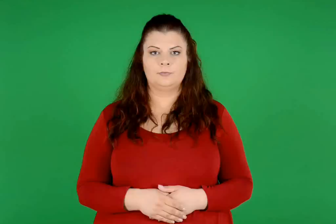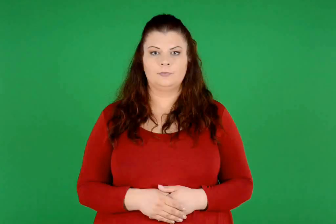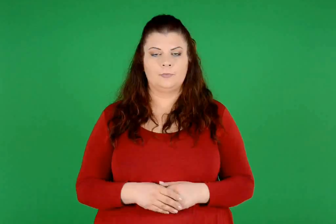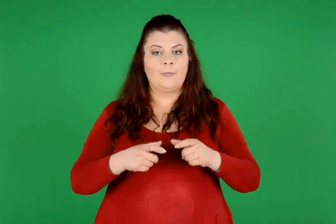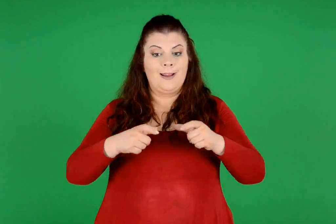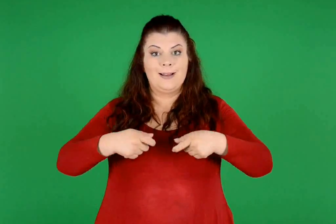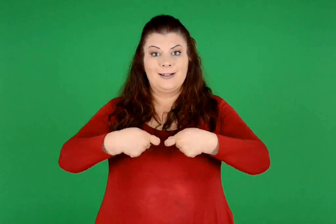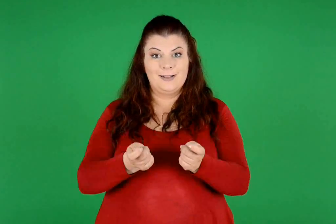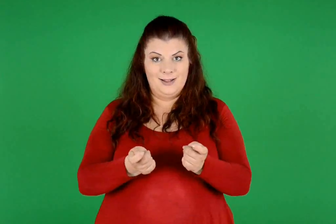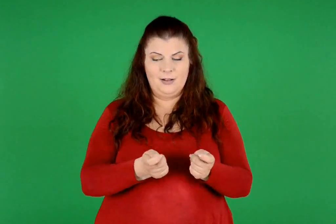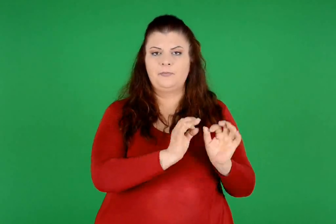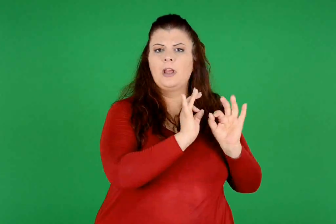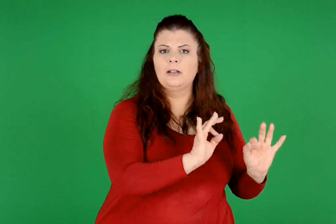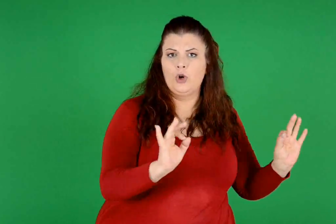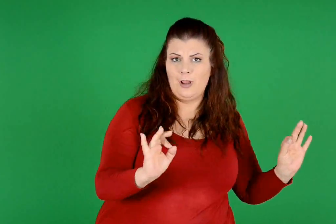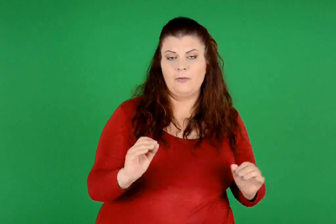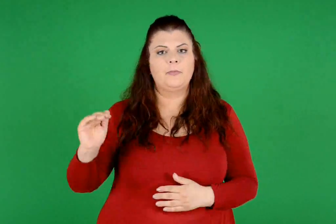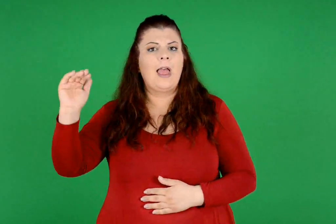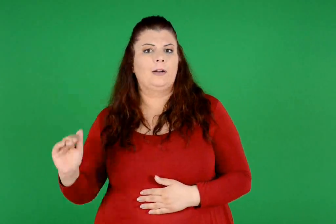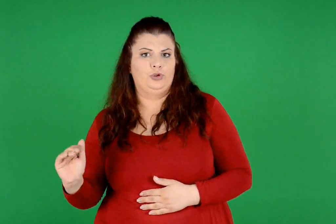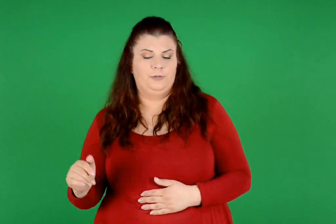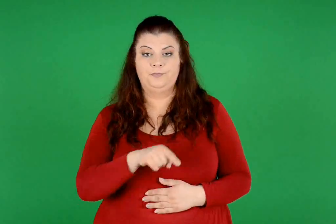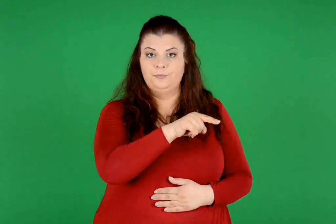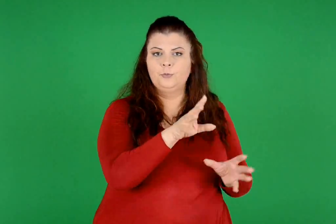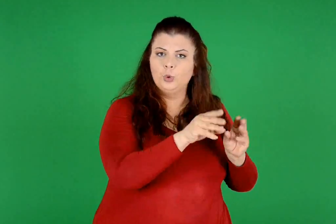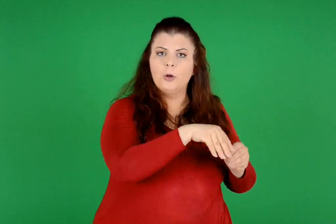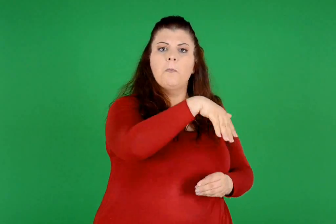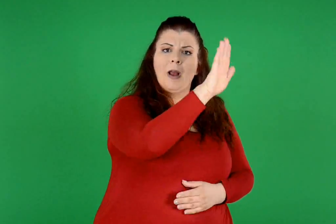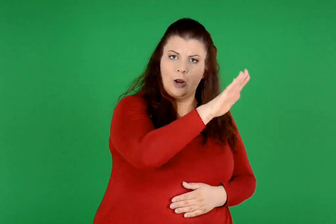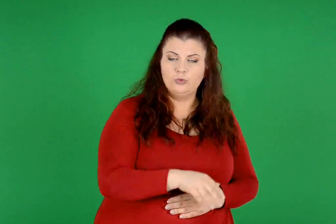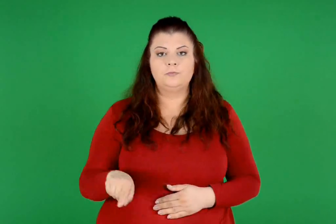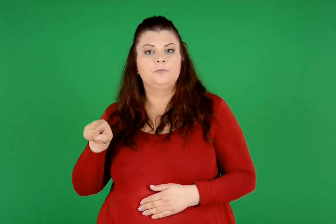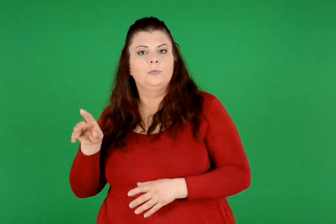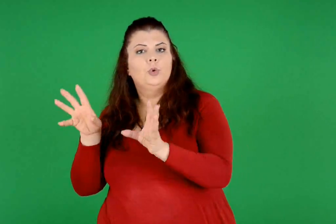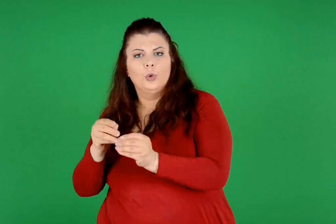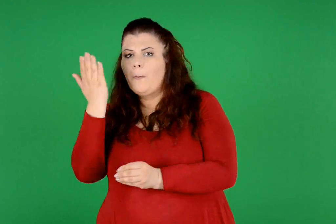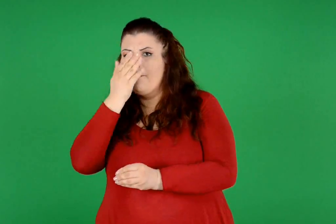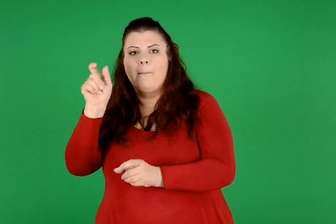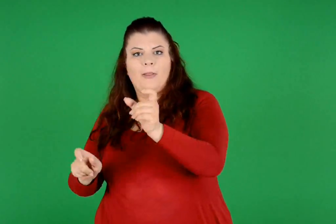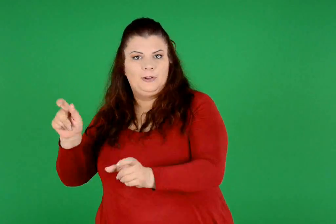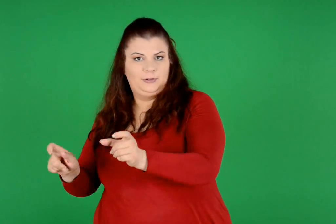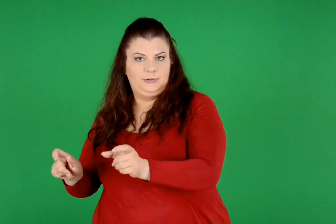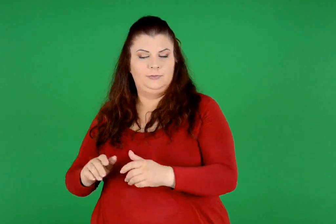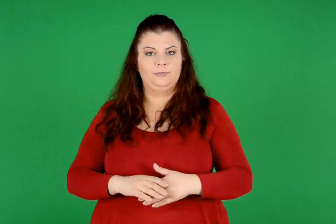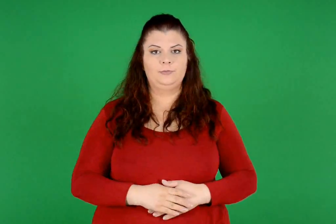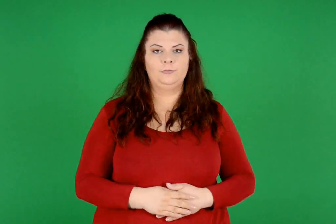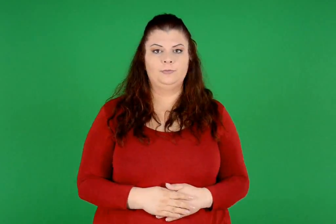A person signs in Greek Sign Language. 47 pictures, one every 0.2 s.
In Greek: υπήρχαν κανονικά εισιτήρια για τους μεγάλους και εισιτήρια με έκπτωση για τους μαθητές
